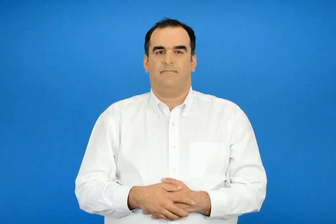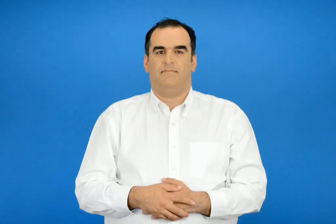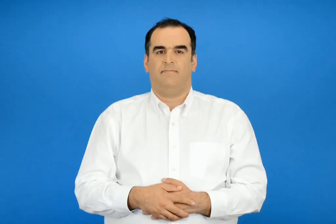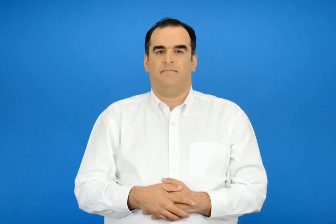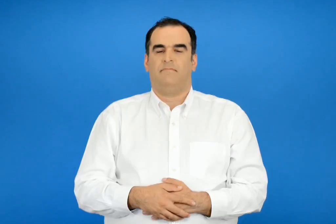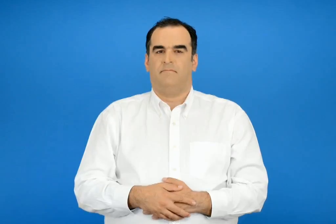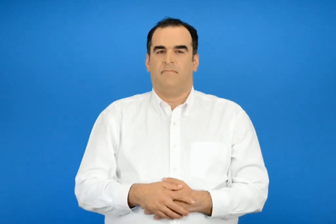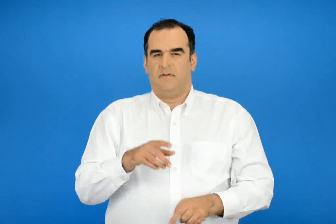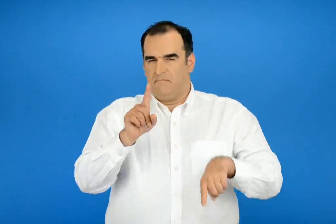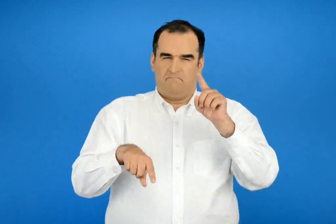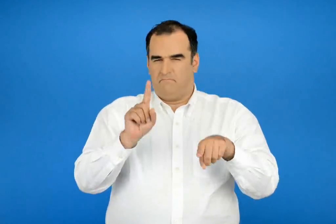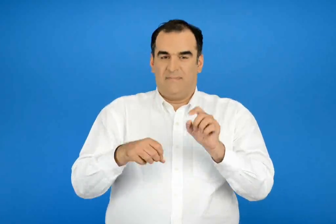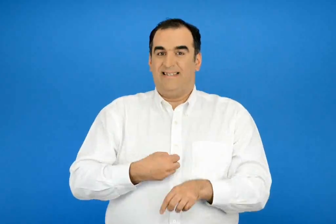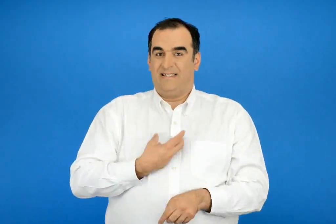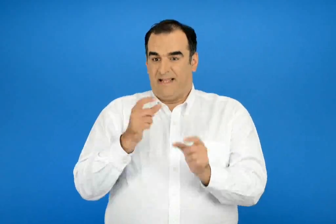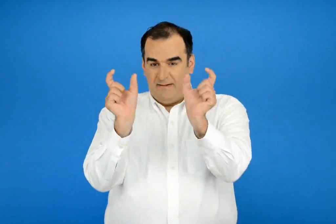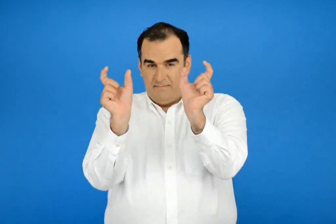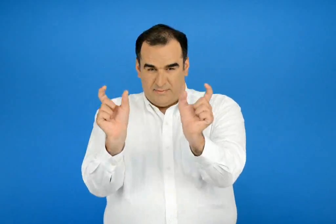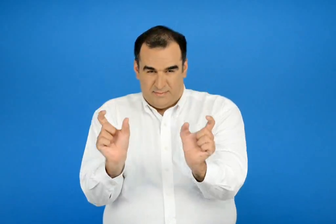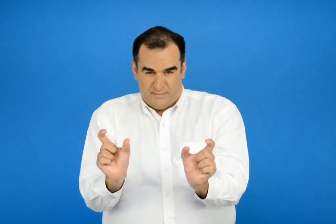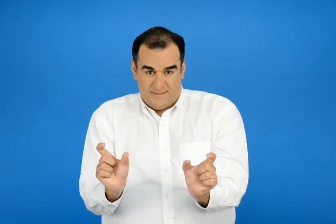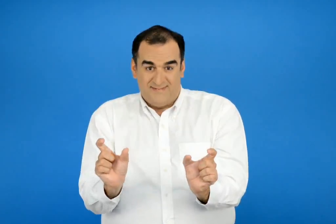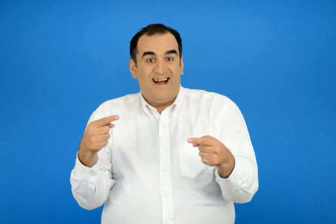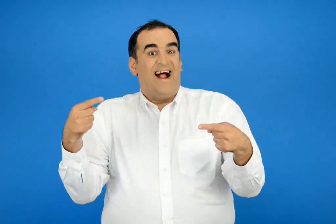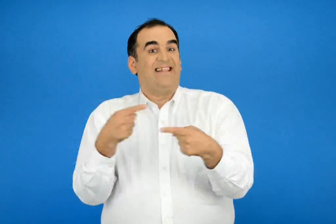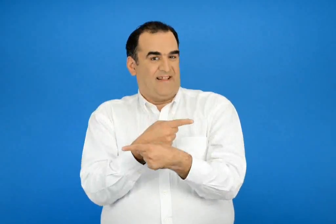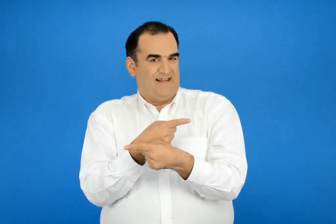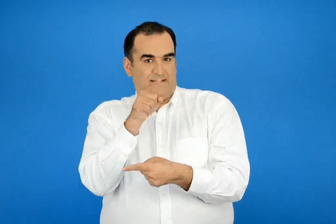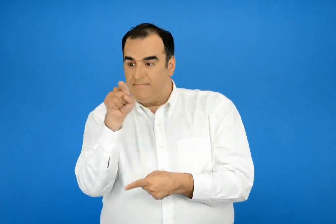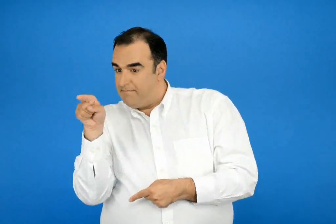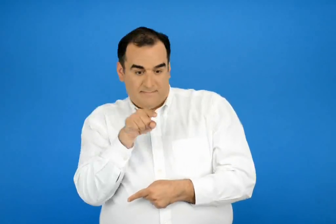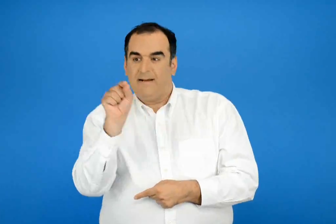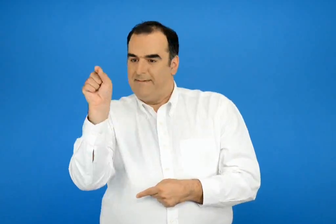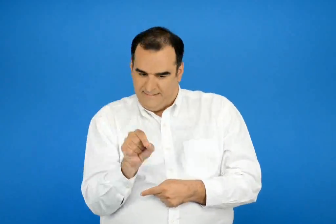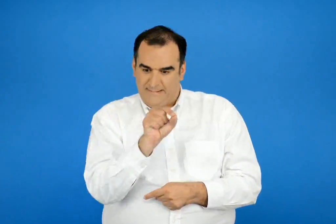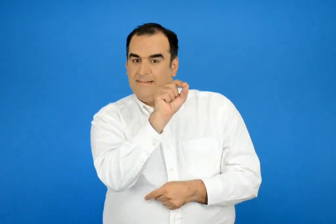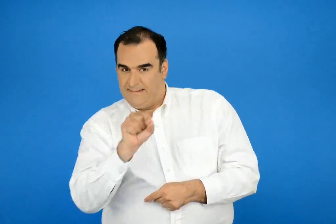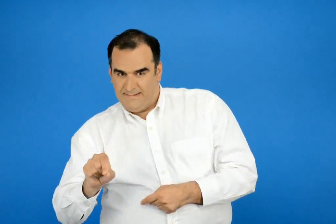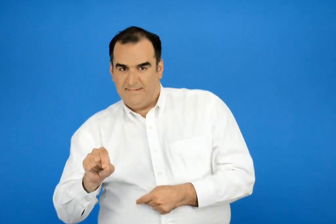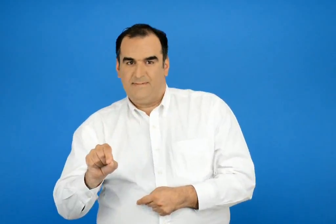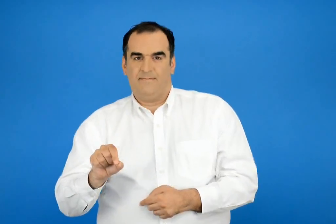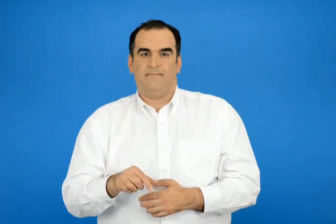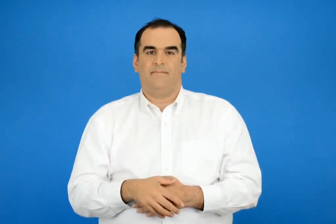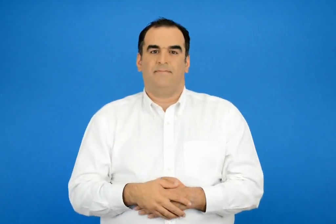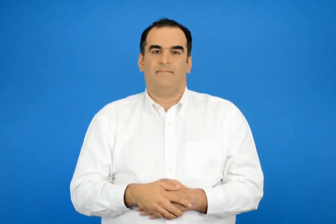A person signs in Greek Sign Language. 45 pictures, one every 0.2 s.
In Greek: έλα να βρούμε το αντίθετο μερικών συναισθημάτων ένωσε τα αντίθετα
